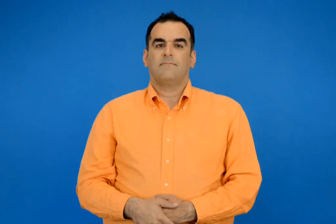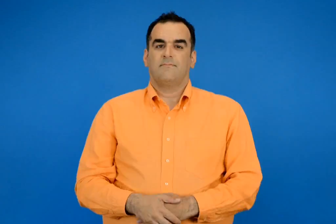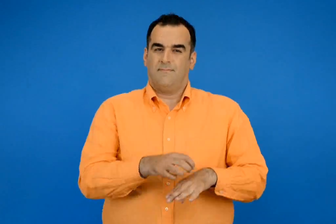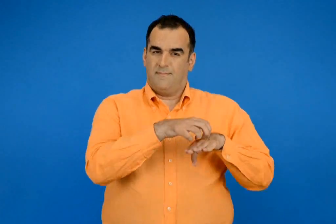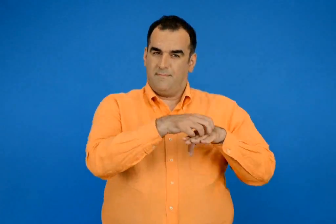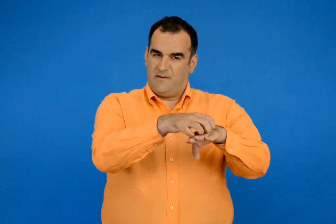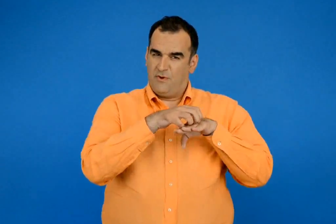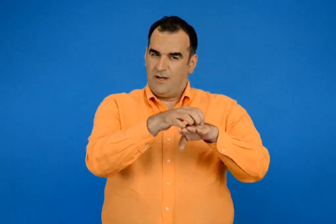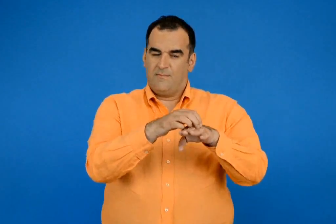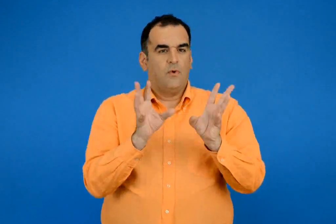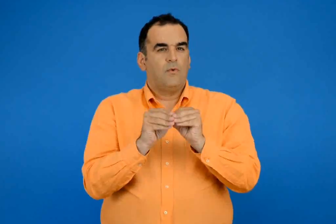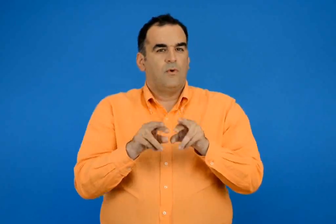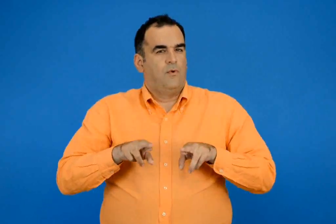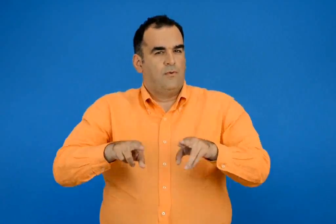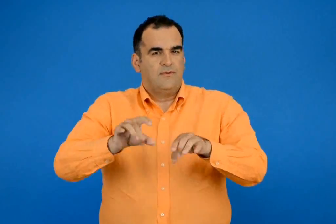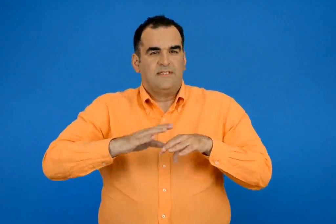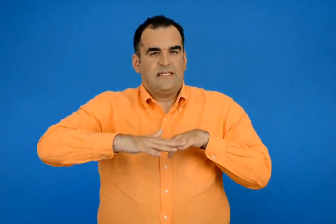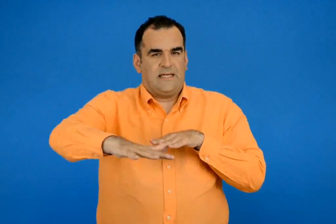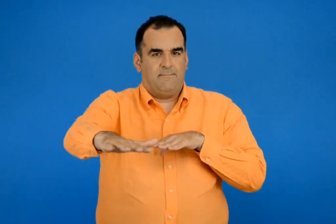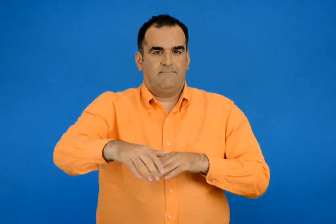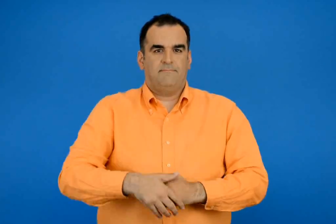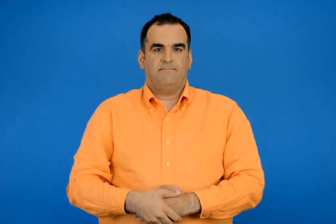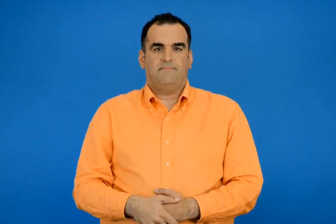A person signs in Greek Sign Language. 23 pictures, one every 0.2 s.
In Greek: μεταφορικά μέσα ξηράς
